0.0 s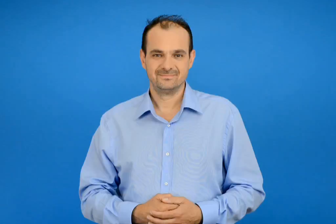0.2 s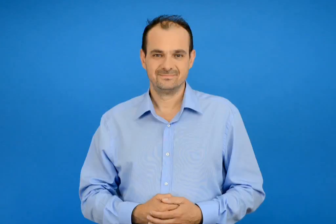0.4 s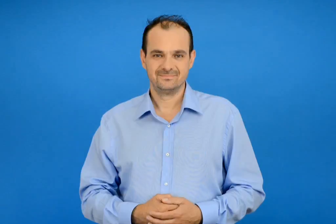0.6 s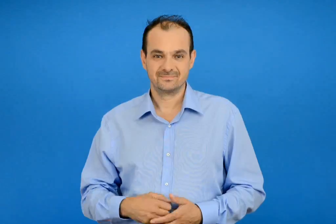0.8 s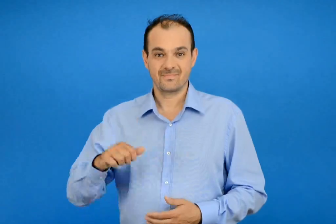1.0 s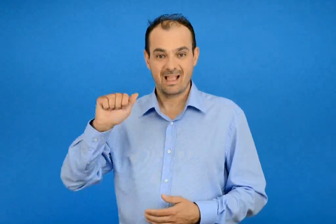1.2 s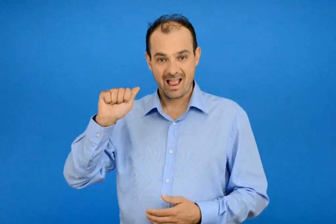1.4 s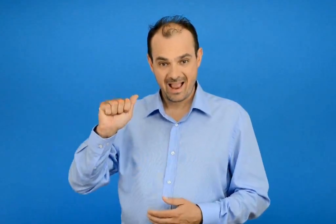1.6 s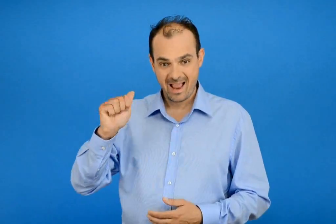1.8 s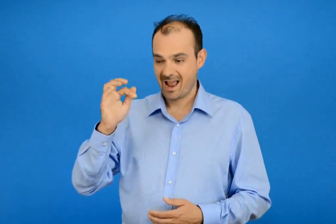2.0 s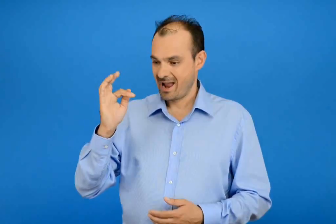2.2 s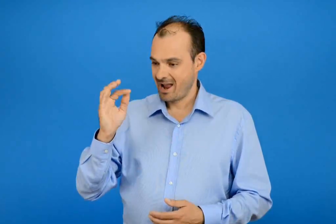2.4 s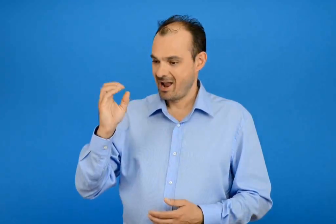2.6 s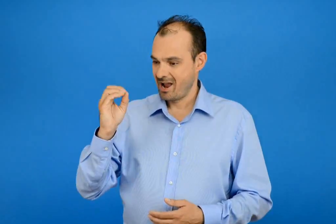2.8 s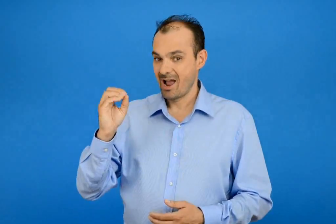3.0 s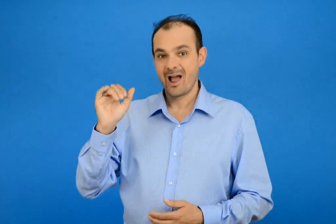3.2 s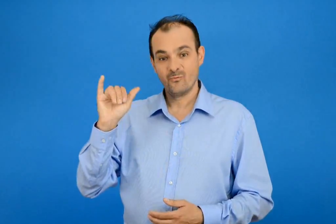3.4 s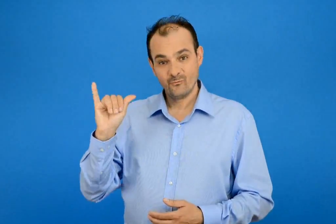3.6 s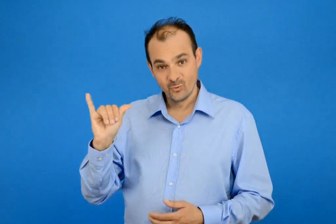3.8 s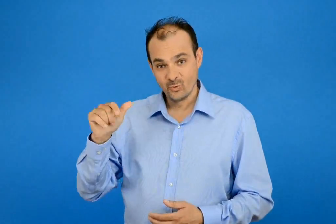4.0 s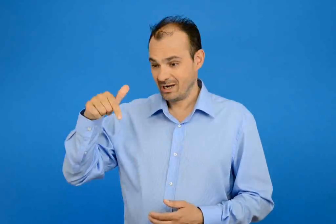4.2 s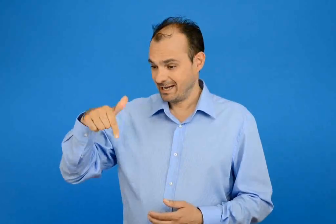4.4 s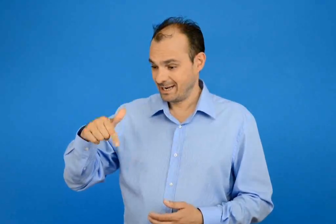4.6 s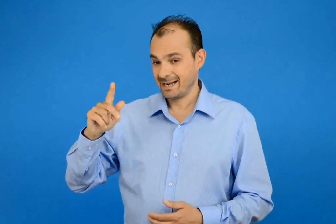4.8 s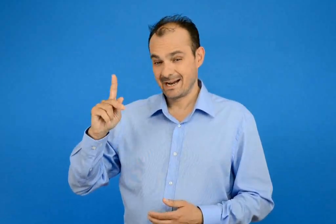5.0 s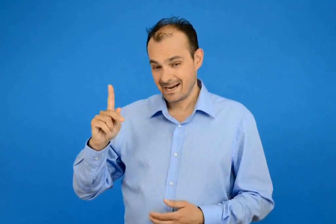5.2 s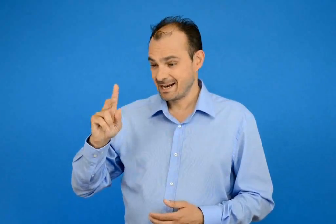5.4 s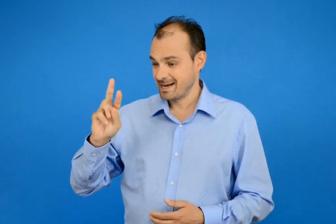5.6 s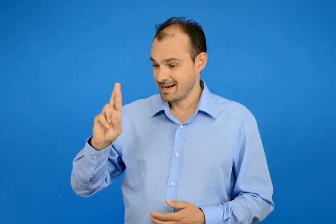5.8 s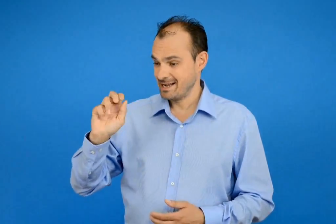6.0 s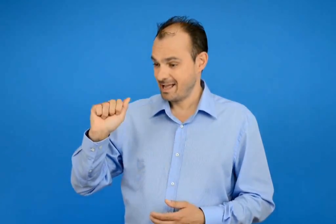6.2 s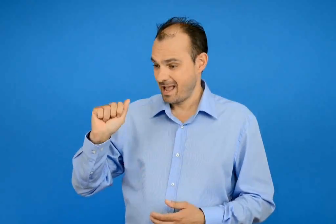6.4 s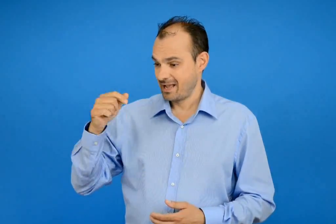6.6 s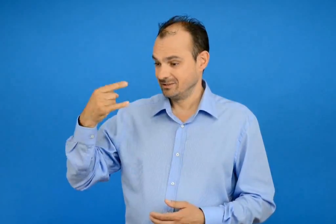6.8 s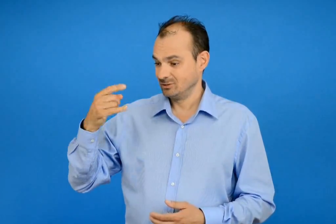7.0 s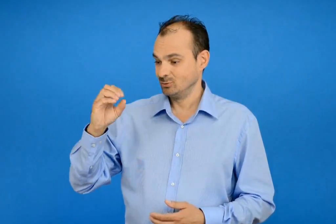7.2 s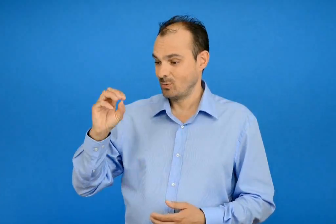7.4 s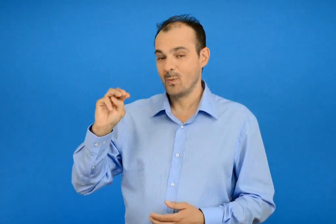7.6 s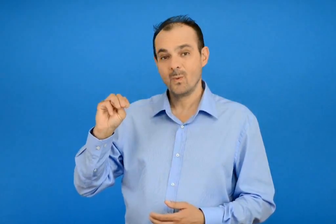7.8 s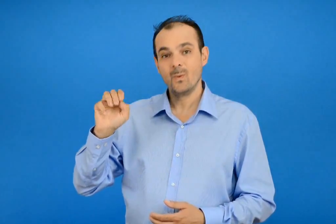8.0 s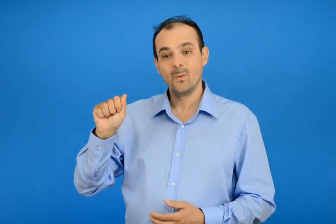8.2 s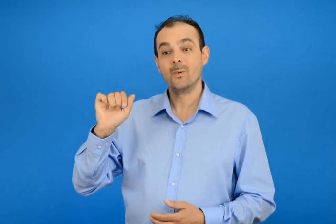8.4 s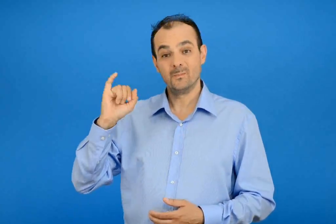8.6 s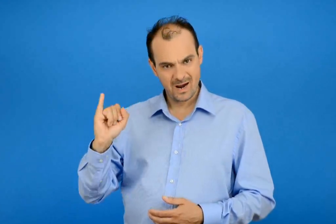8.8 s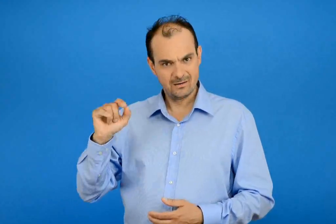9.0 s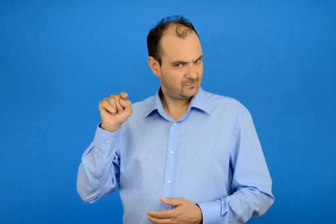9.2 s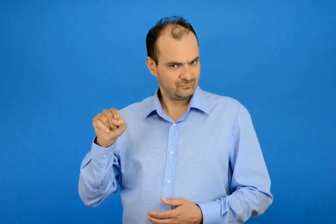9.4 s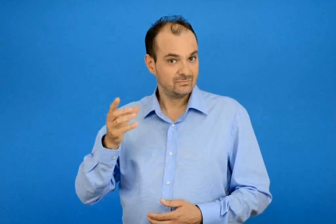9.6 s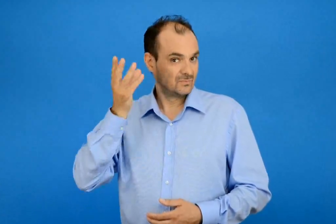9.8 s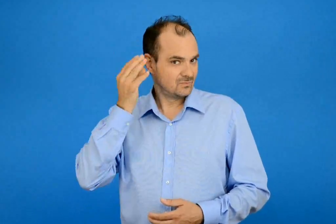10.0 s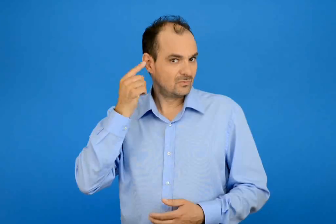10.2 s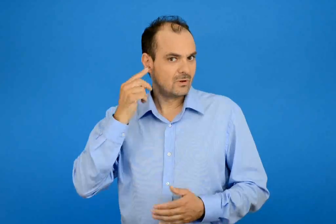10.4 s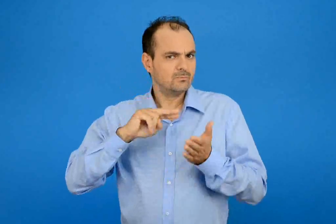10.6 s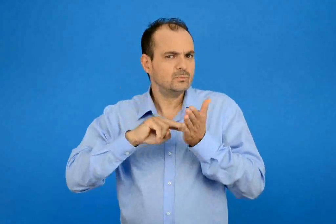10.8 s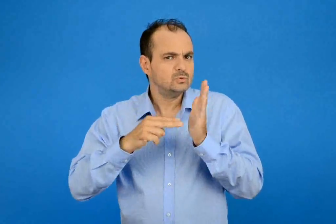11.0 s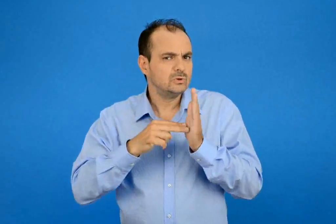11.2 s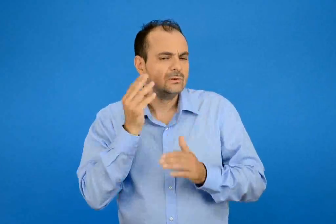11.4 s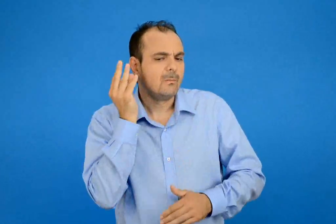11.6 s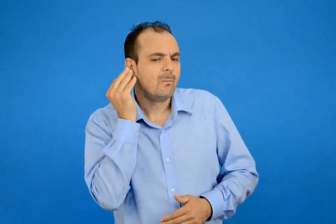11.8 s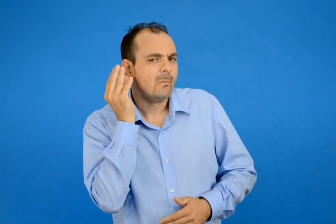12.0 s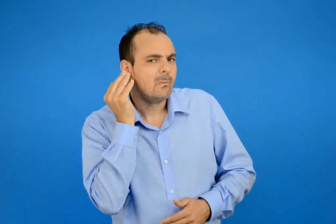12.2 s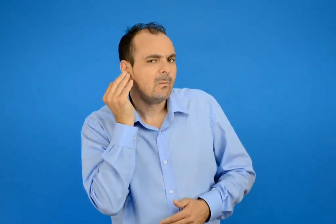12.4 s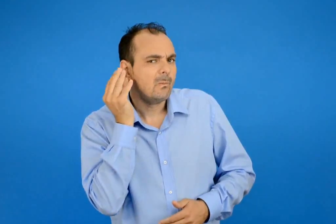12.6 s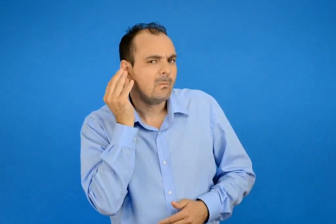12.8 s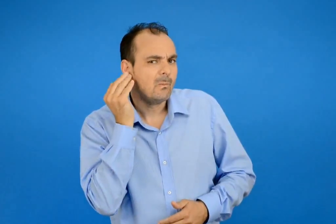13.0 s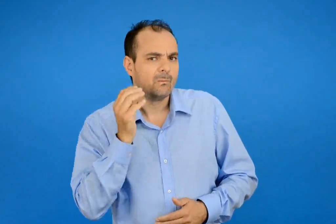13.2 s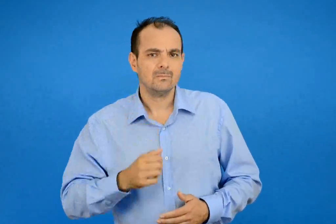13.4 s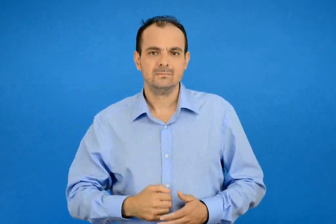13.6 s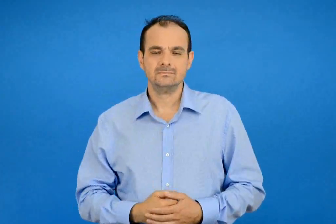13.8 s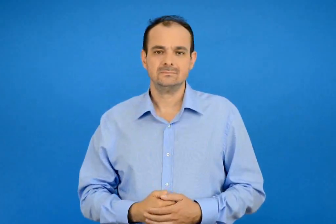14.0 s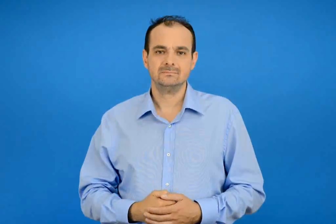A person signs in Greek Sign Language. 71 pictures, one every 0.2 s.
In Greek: αφουγκράζομαι ακούω με προσοχή
